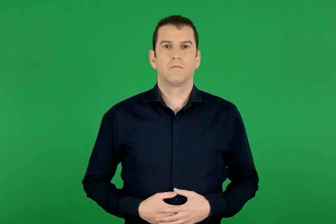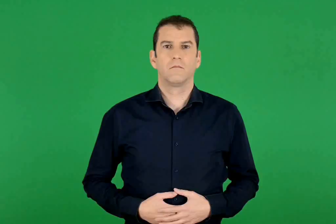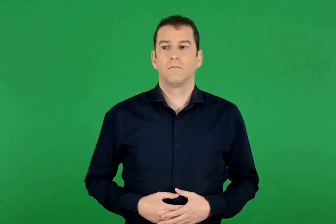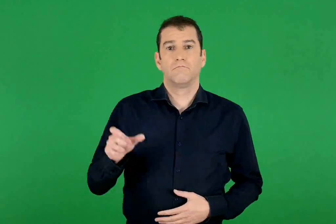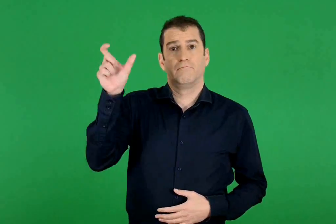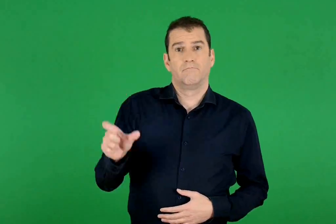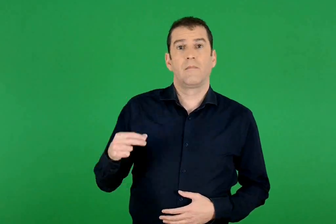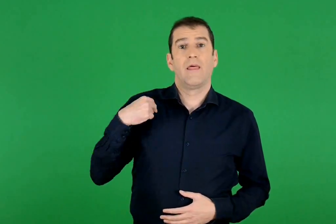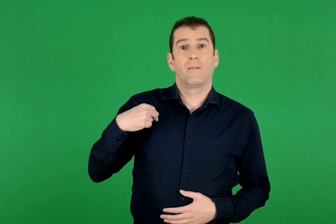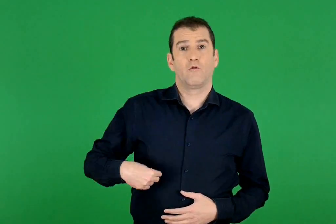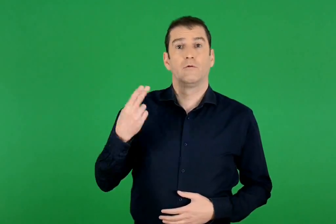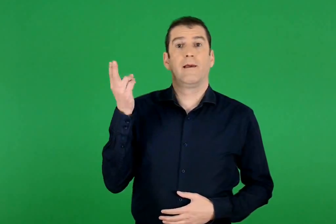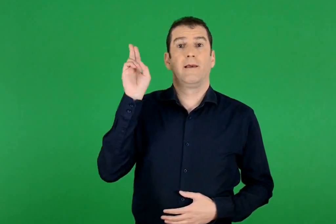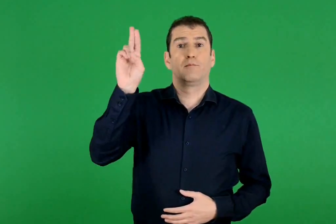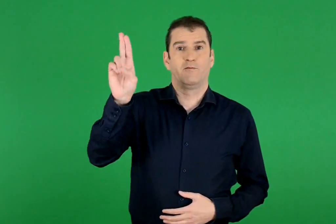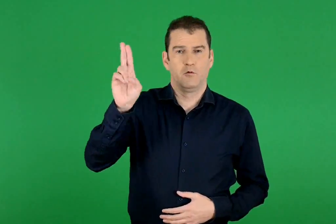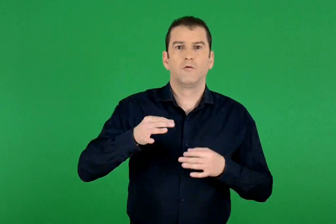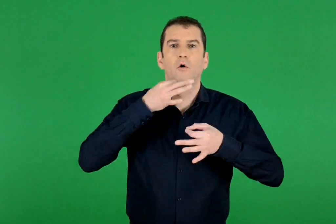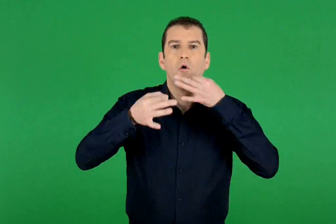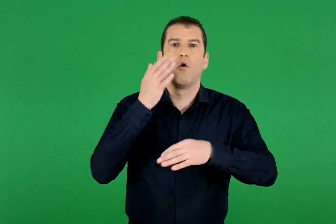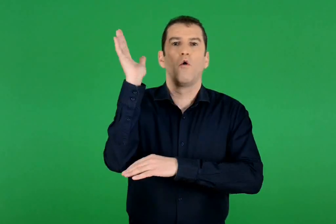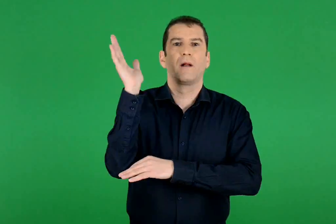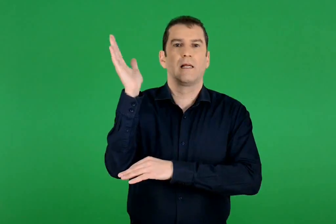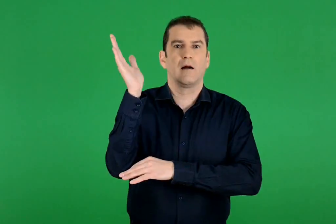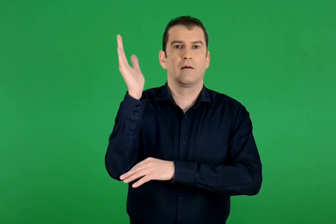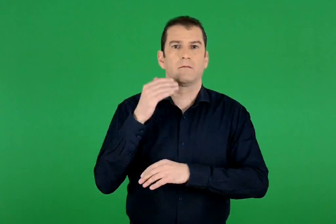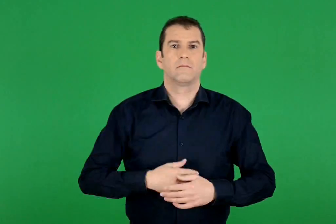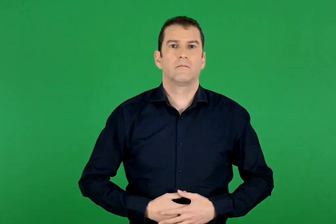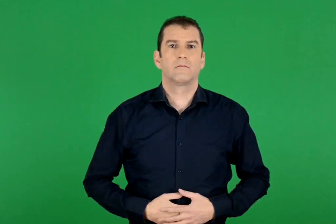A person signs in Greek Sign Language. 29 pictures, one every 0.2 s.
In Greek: ομιλία υποψήφιου δημάρχου
